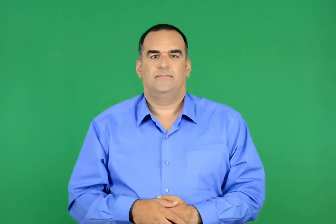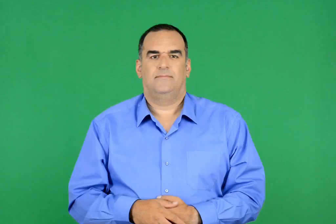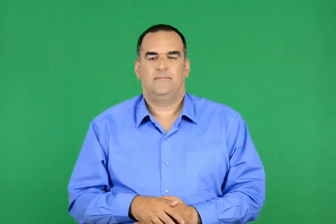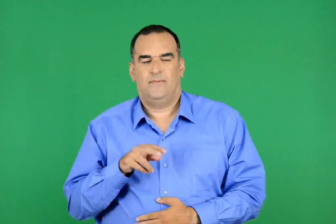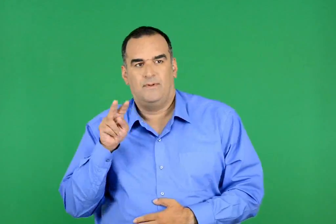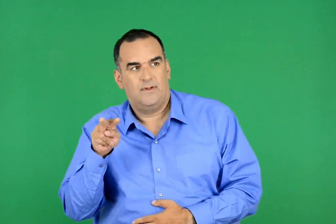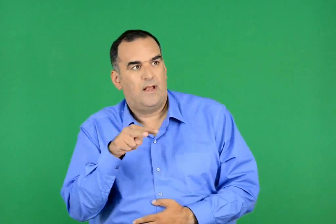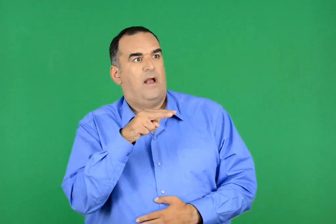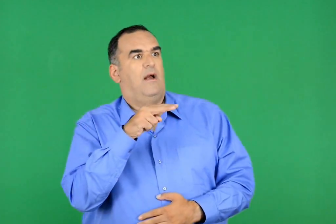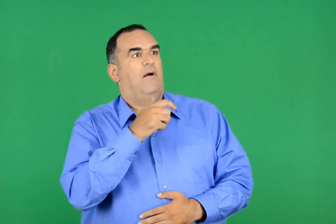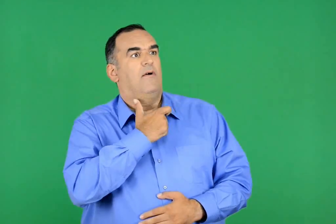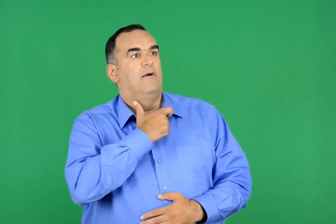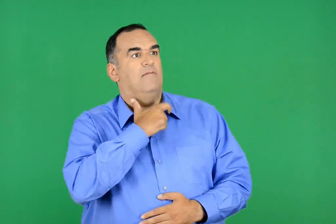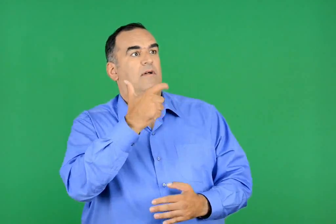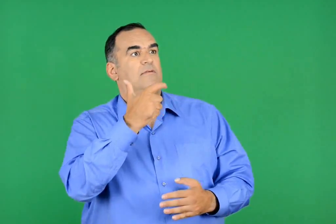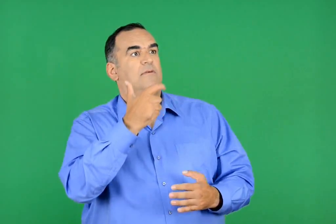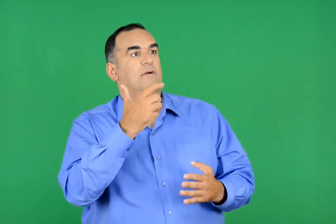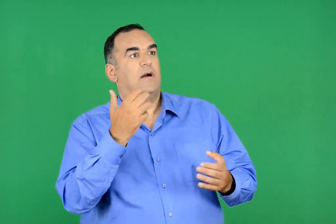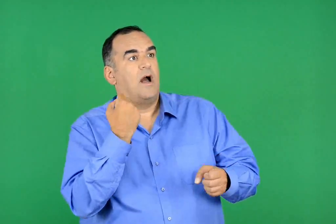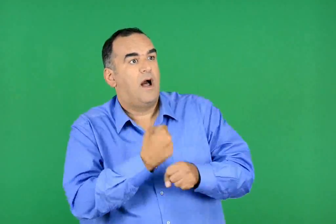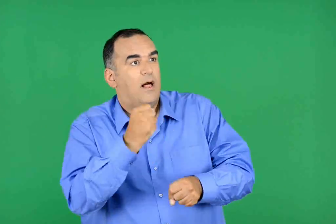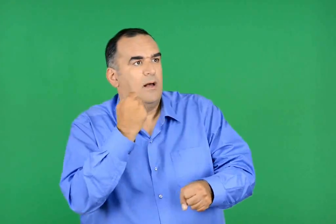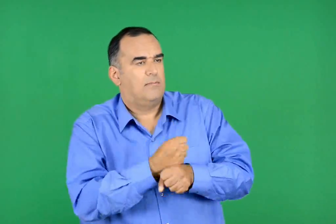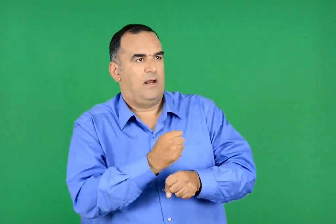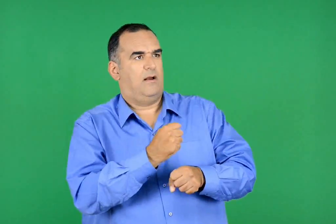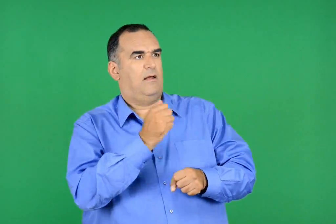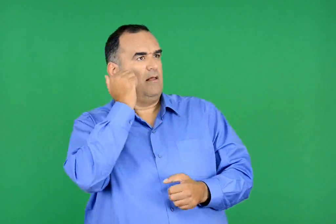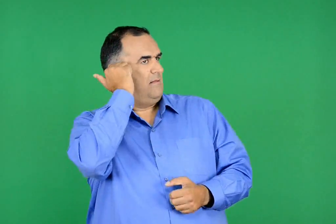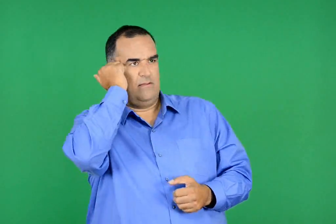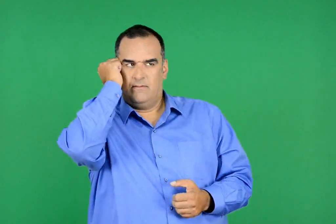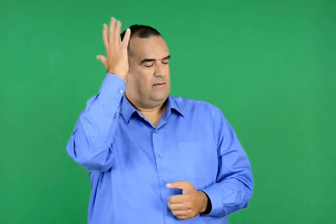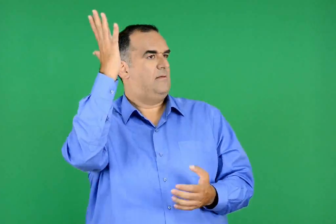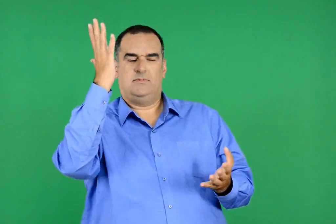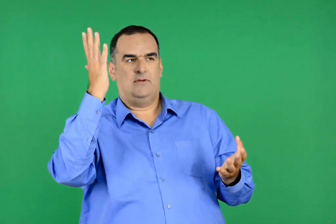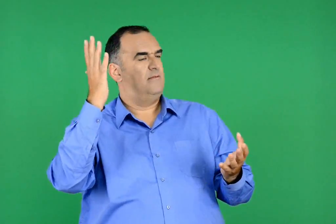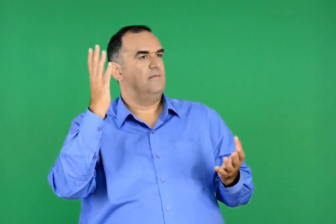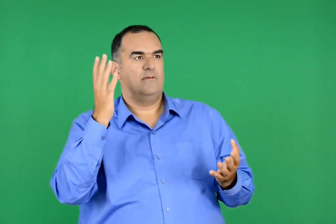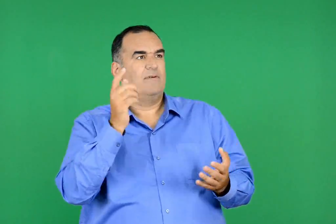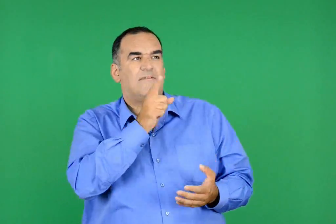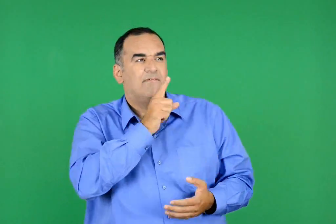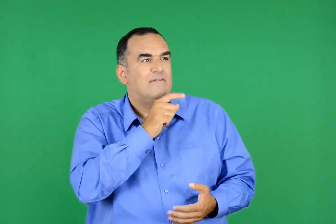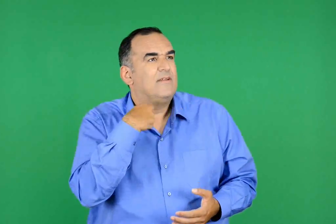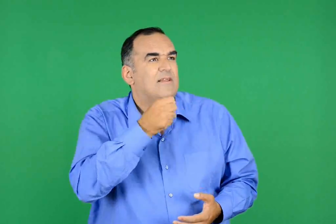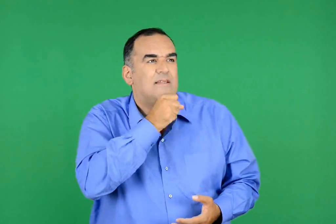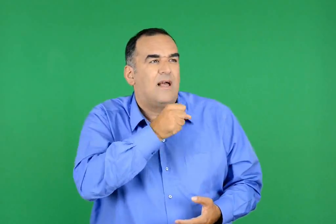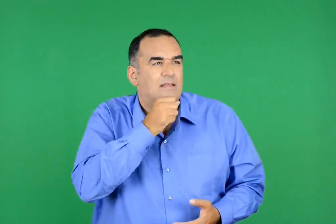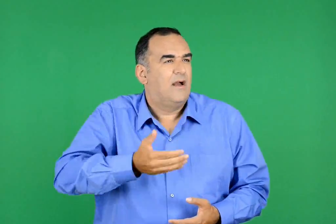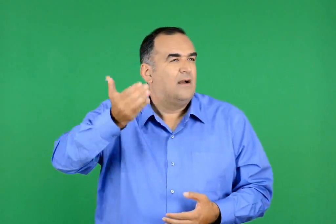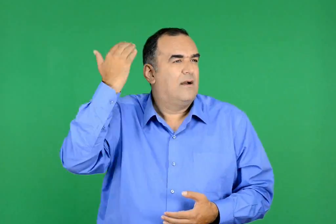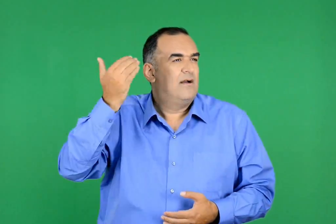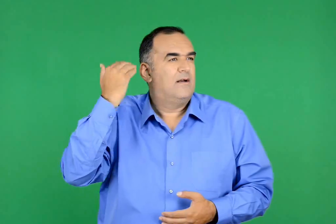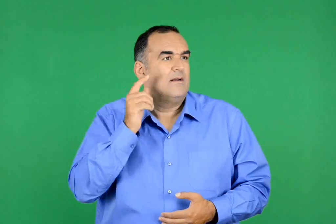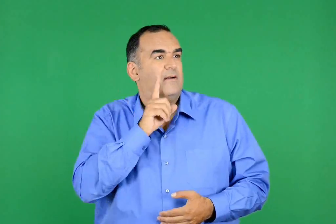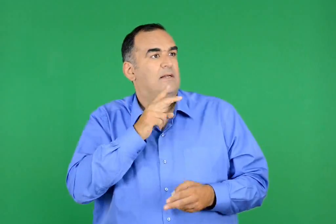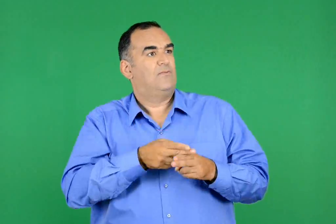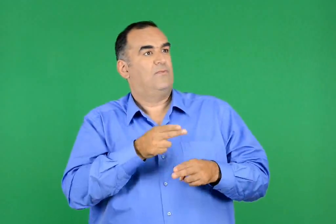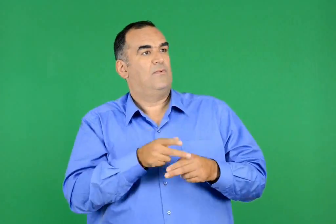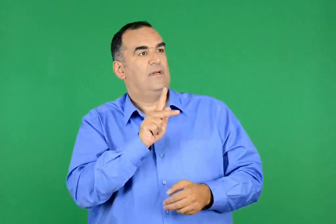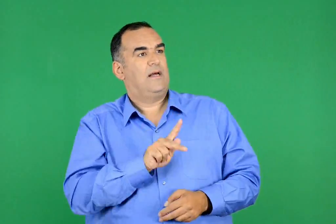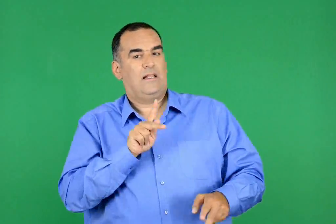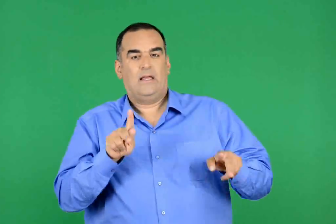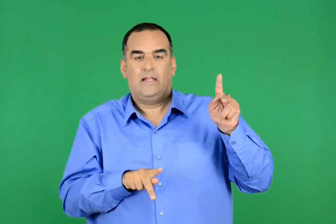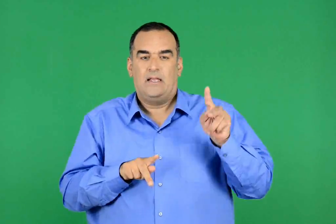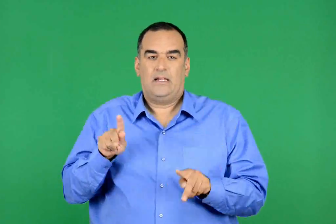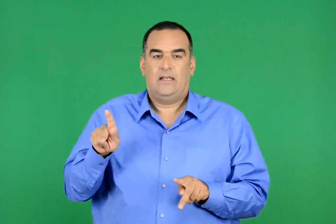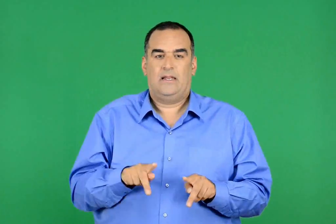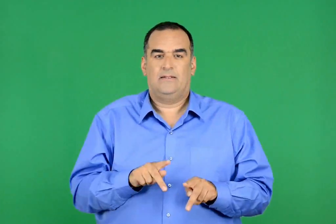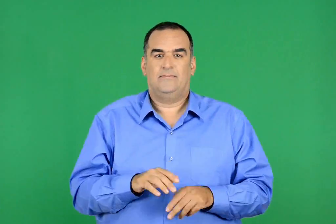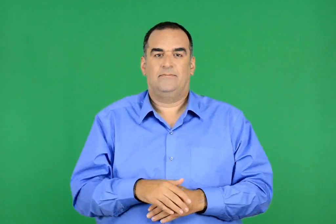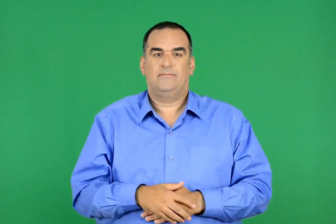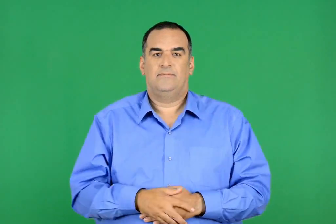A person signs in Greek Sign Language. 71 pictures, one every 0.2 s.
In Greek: ένα άγαλμά δεν πιστεύω στα µάτια µου το άγαλμα της προ γιαγιάς µου , της αξιότιμης κυρίας καρέττα καρέττα , αναφώνησε
